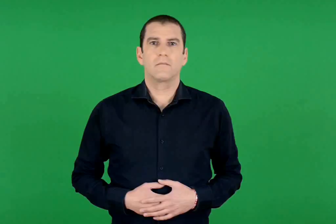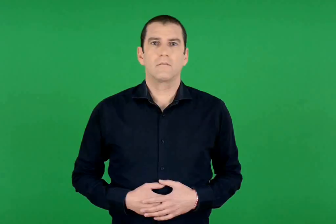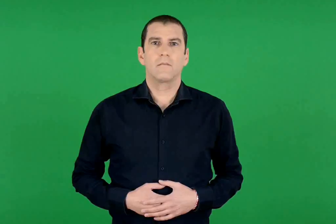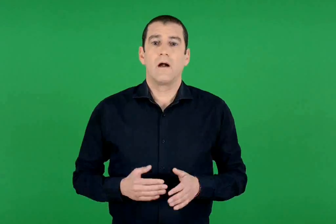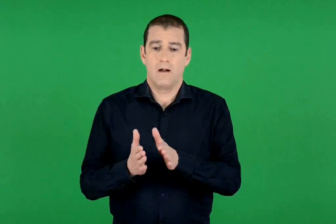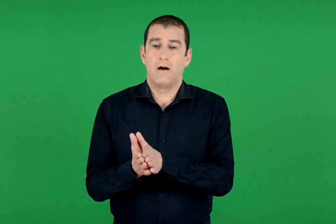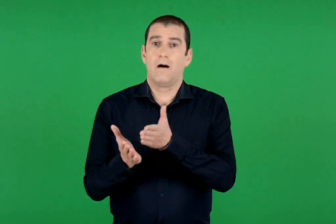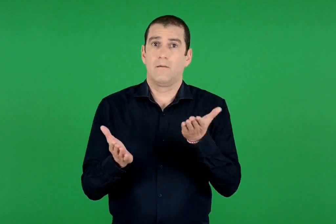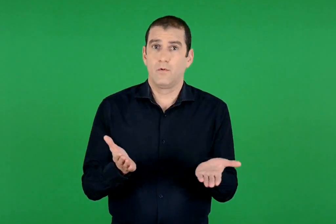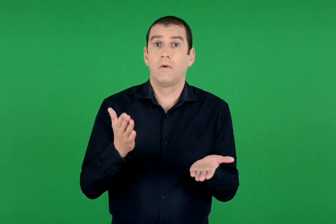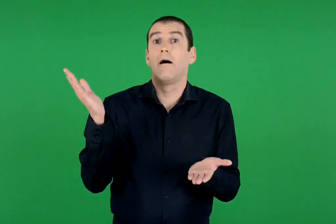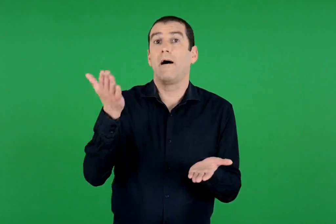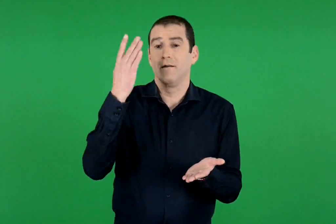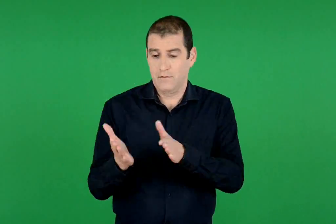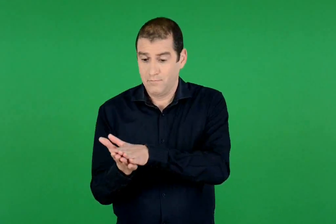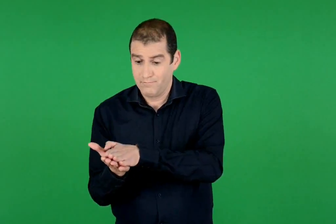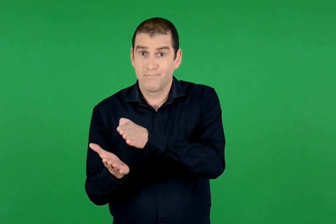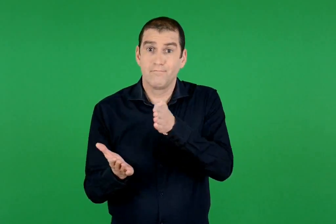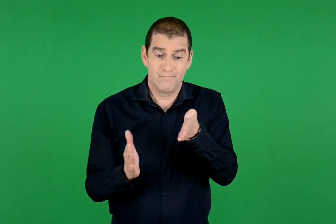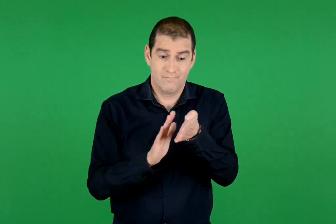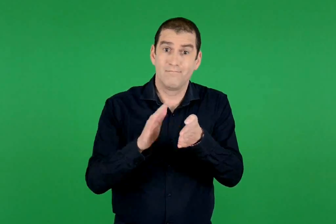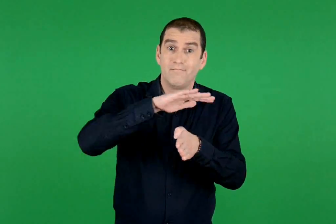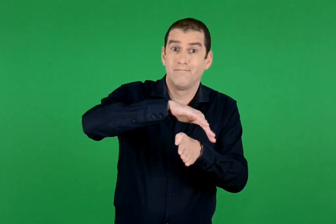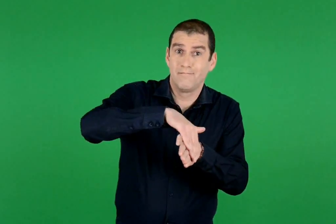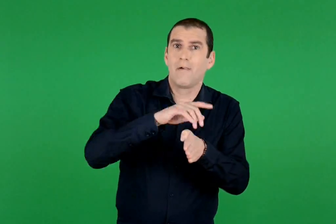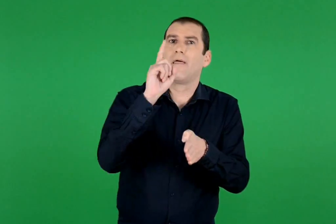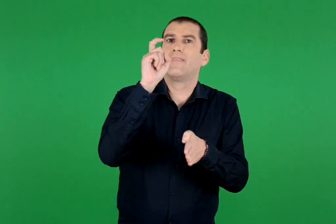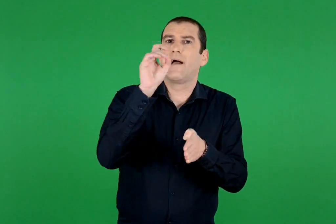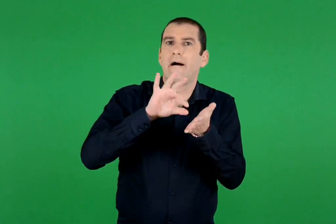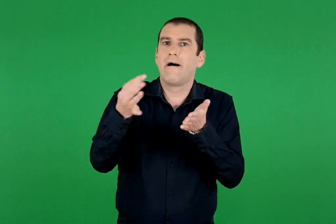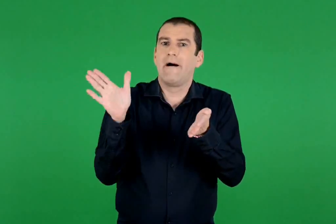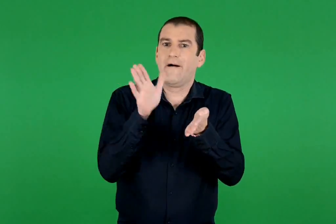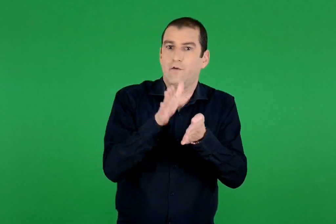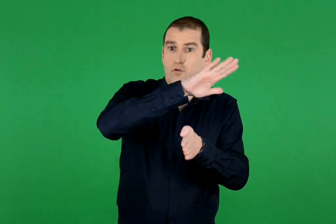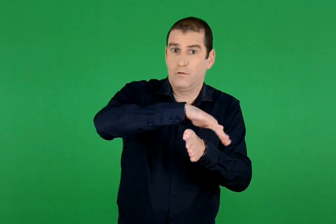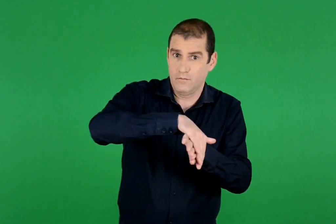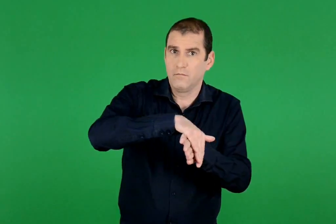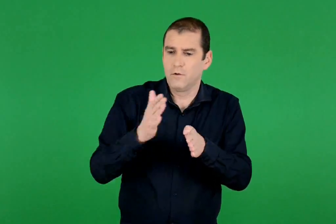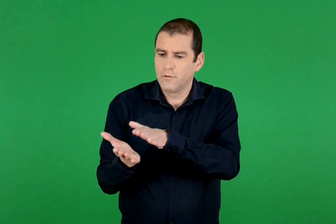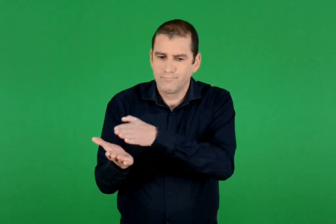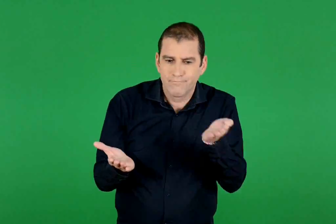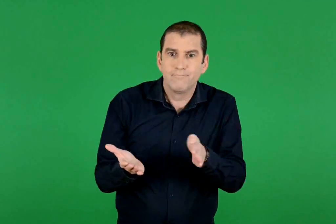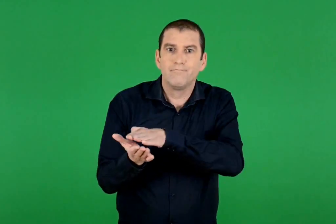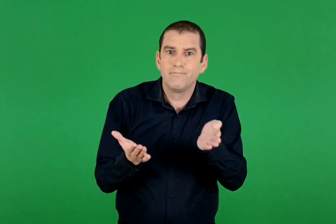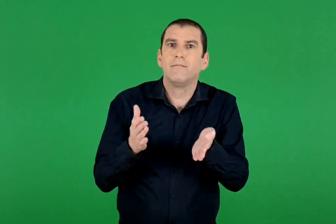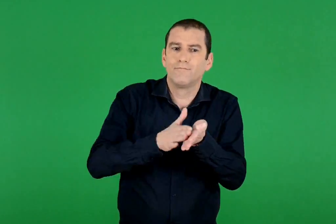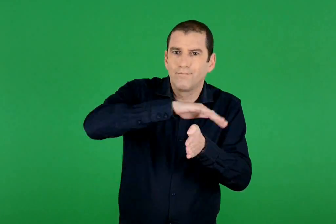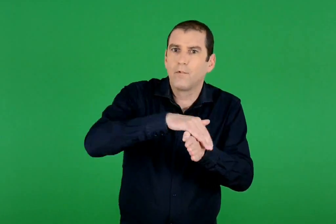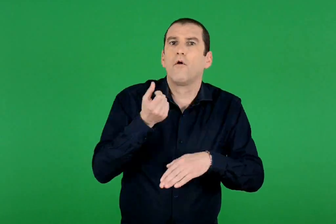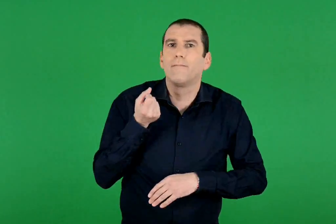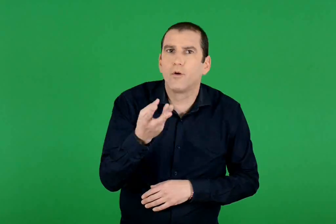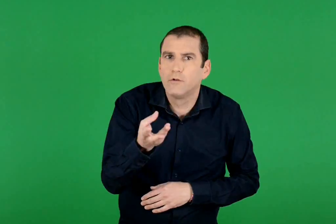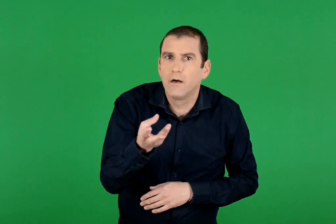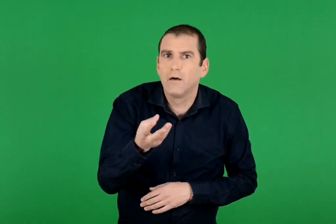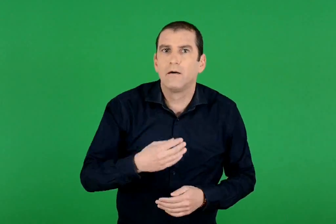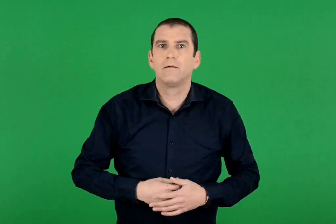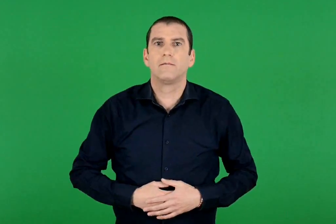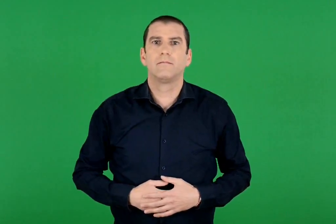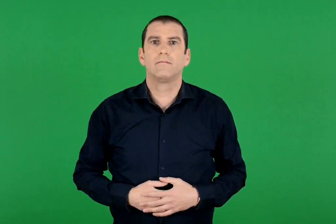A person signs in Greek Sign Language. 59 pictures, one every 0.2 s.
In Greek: αν σε κάθε φύλλο του άλμπουμ βάλει 10 αυτοκόλλητα , πόσα φύλλα θα χρησιμοποιήσει ;
